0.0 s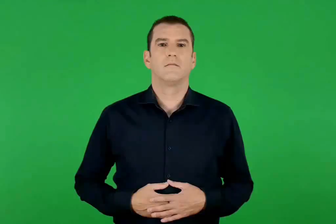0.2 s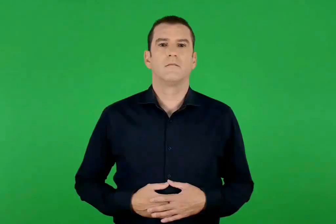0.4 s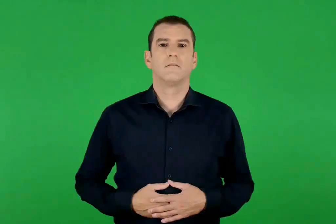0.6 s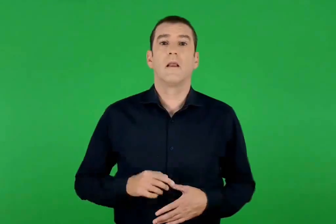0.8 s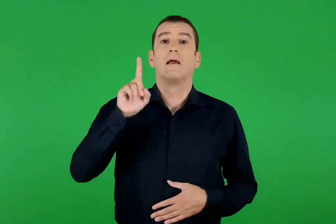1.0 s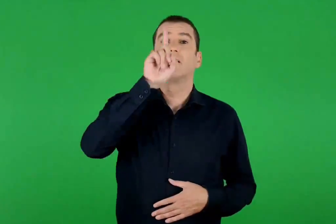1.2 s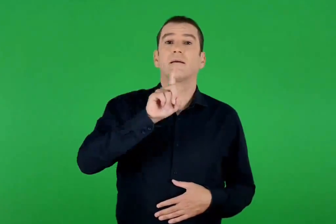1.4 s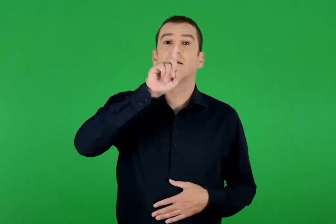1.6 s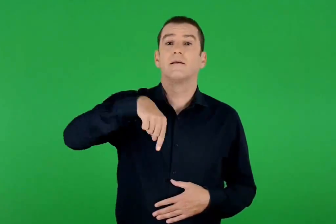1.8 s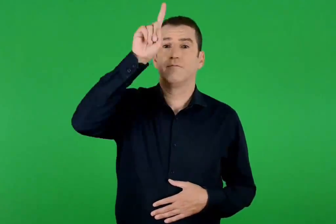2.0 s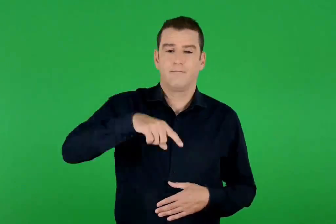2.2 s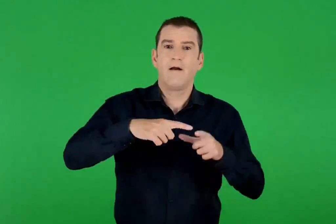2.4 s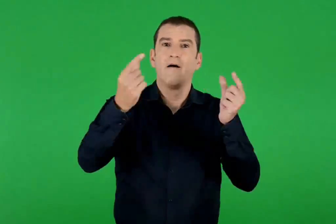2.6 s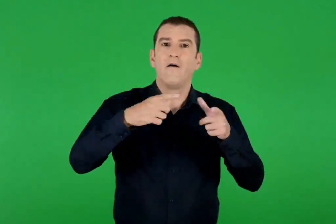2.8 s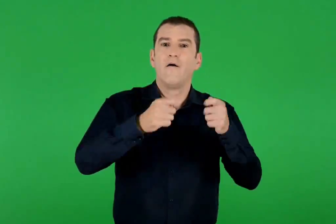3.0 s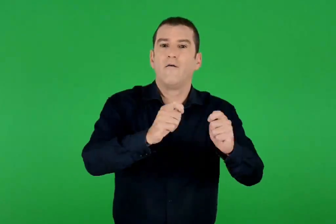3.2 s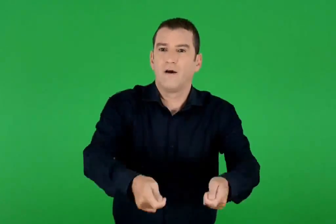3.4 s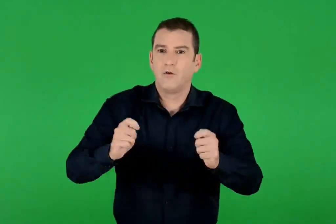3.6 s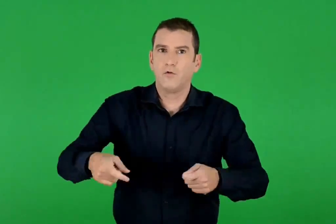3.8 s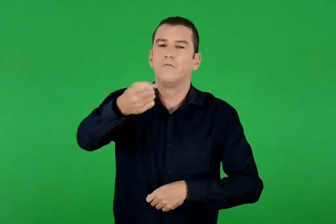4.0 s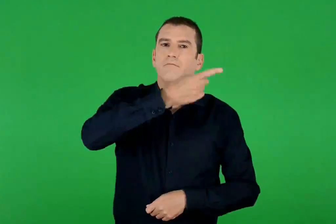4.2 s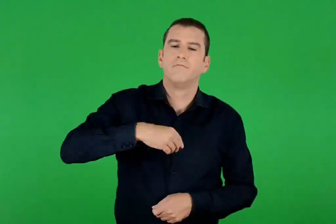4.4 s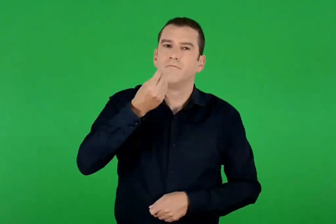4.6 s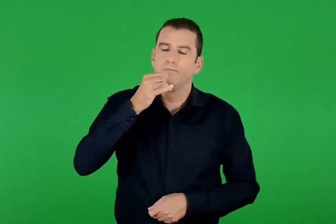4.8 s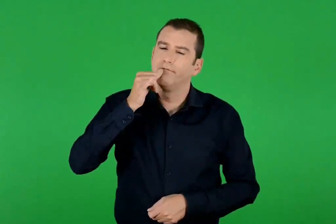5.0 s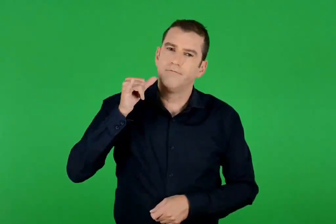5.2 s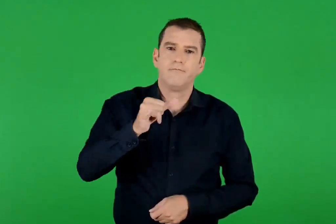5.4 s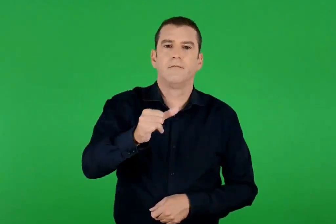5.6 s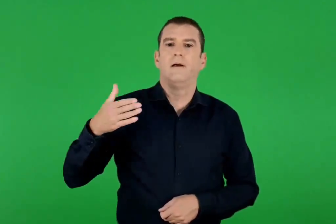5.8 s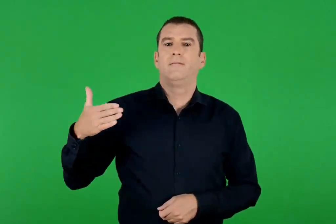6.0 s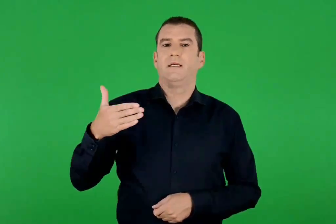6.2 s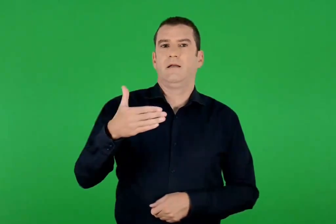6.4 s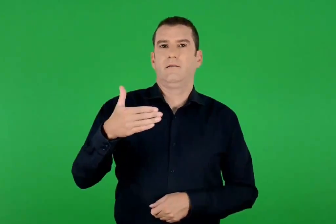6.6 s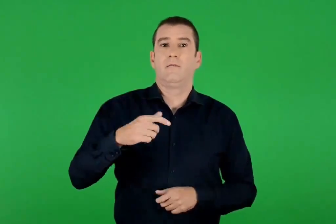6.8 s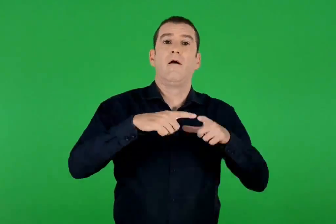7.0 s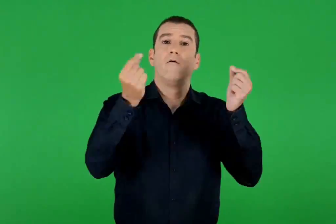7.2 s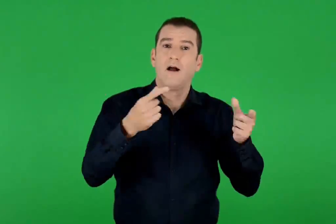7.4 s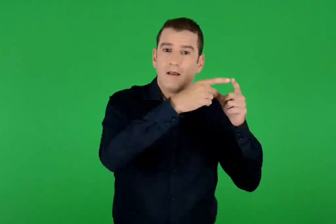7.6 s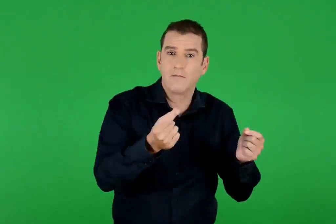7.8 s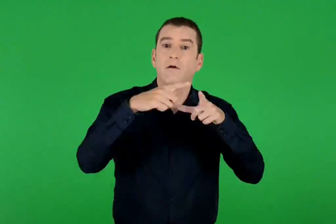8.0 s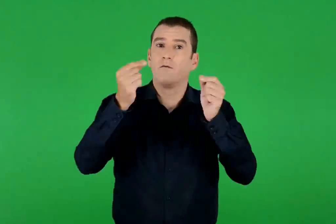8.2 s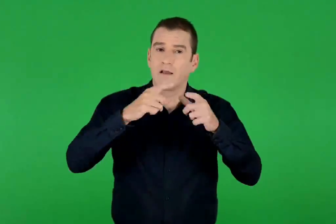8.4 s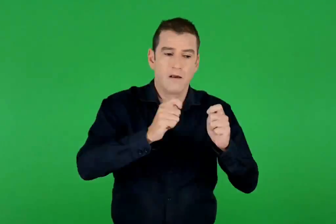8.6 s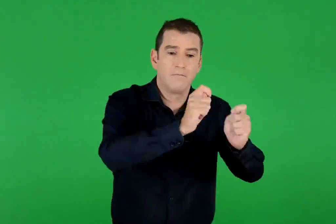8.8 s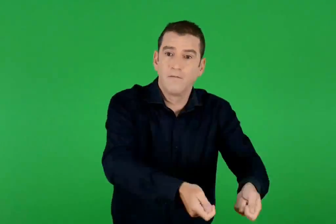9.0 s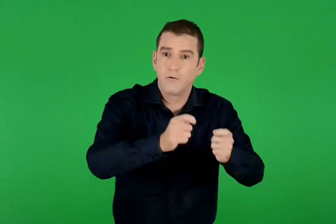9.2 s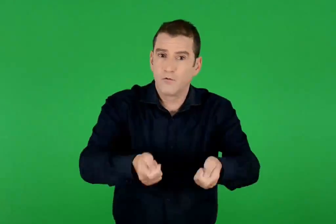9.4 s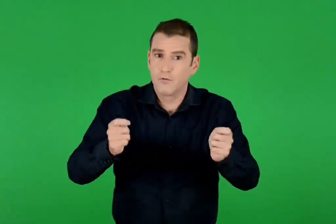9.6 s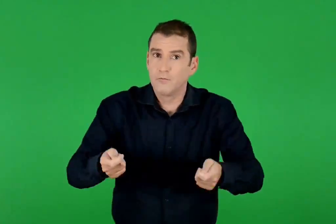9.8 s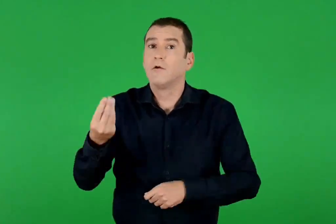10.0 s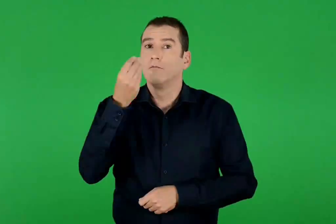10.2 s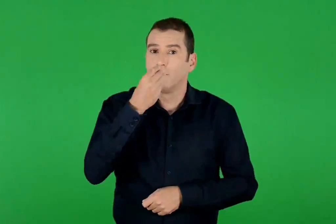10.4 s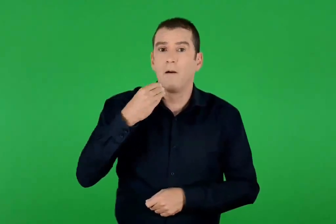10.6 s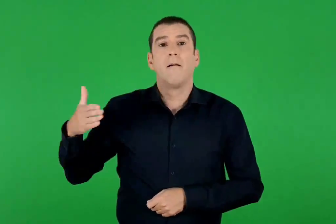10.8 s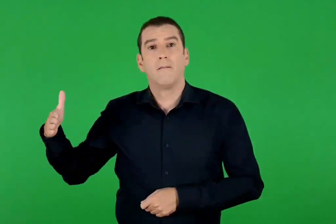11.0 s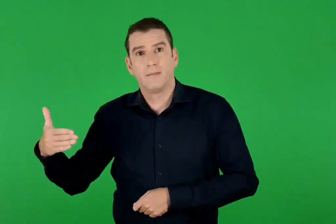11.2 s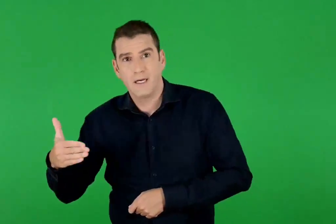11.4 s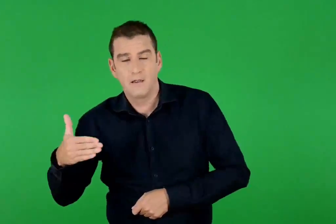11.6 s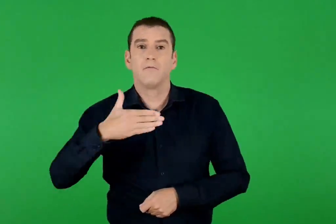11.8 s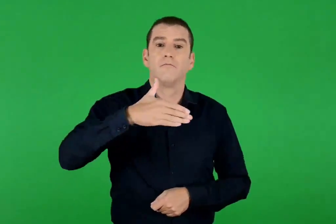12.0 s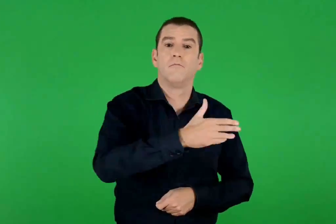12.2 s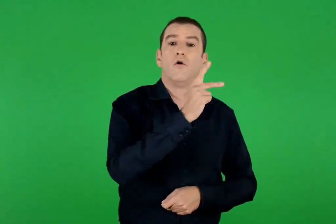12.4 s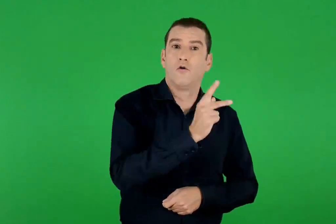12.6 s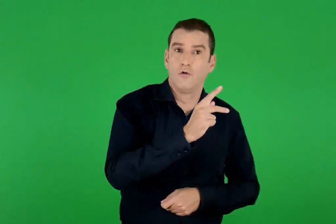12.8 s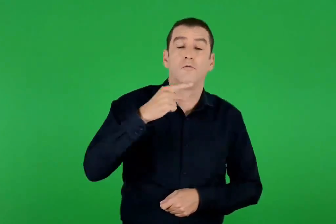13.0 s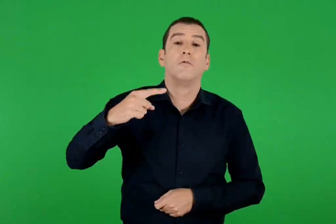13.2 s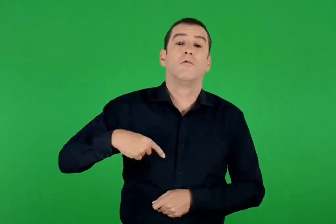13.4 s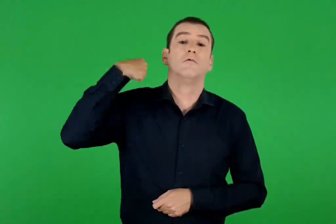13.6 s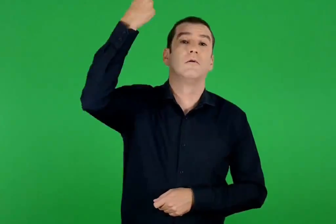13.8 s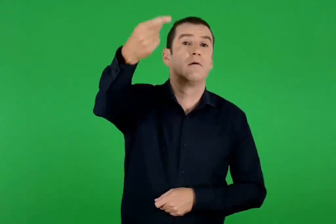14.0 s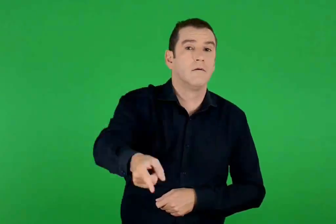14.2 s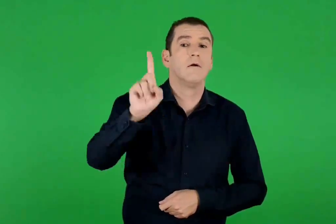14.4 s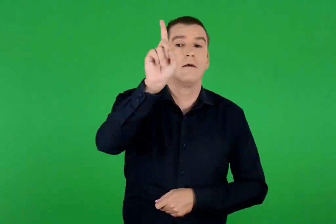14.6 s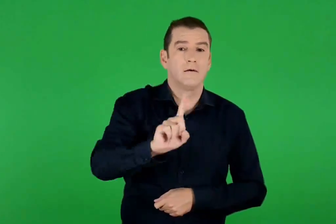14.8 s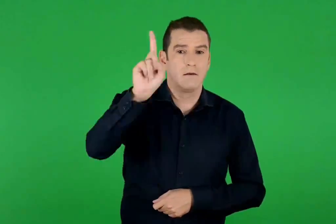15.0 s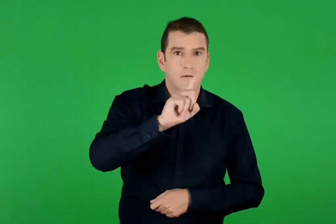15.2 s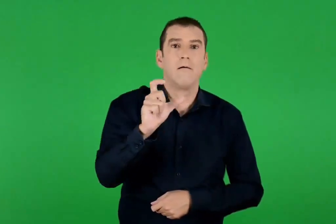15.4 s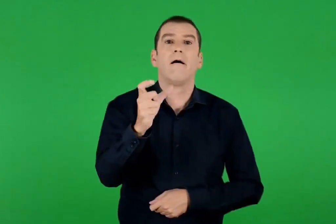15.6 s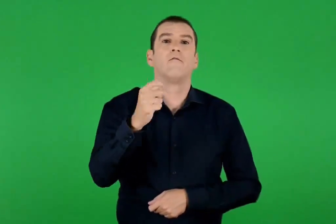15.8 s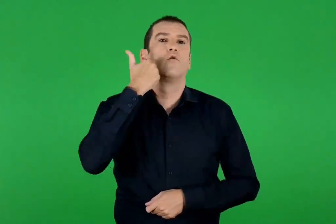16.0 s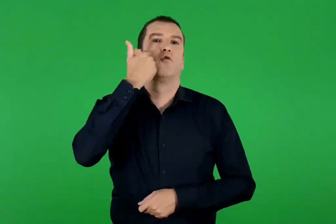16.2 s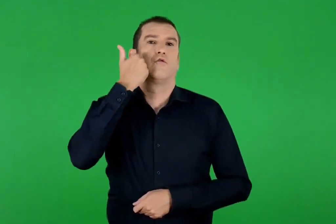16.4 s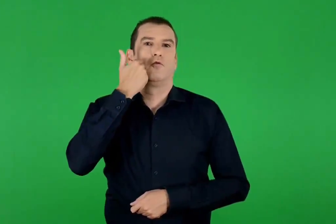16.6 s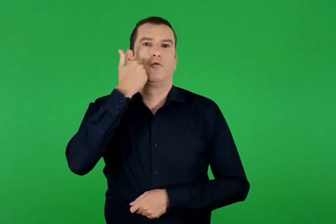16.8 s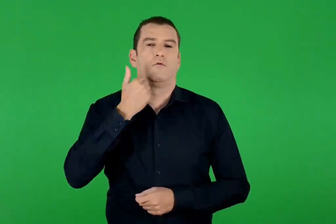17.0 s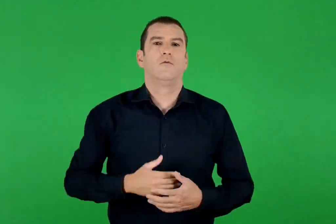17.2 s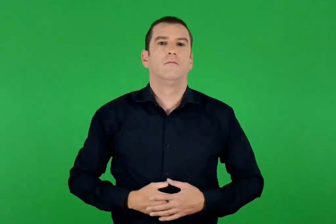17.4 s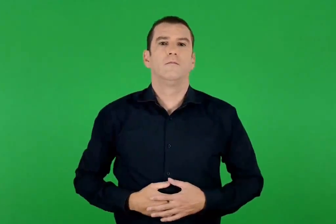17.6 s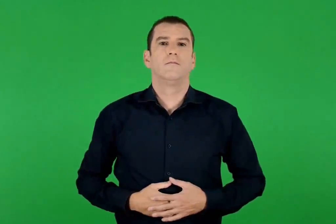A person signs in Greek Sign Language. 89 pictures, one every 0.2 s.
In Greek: την κυριακή των βαΐων τρώμε πάντοτε ψάρι. βάγια , βάγια των βαγιών , τρώνε ψάρι και κολιό , κι ως την άλλη κυριακή με το κόκκινο αυγό
